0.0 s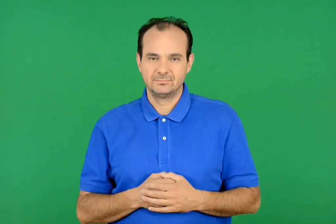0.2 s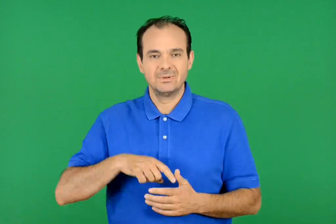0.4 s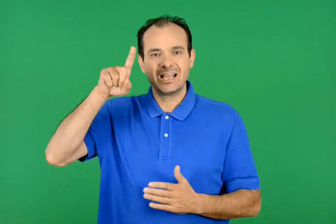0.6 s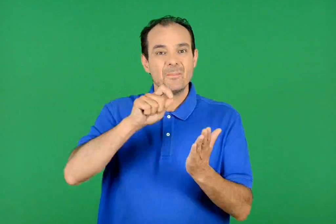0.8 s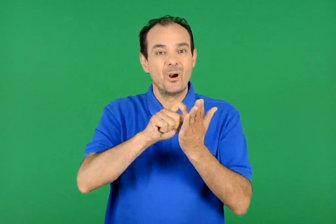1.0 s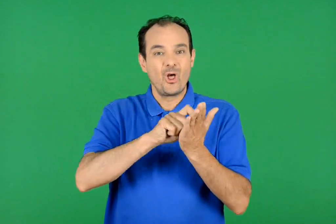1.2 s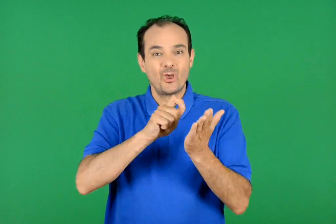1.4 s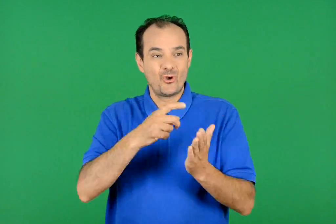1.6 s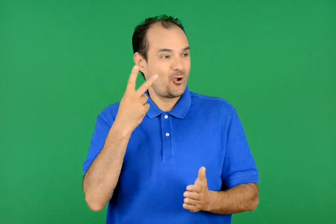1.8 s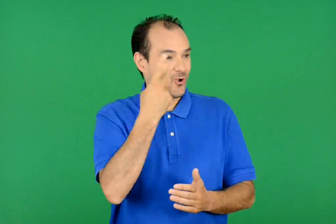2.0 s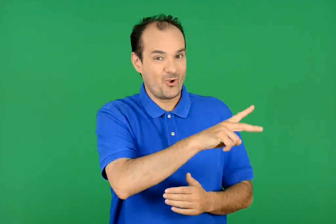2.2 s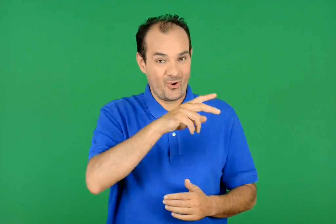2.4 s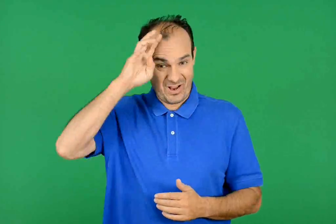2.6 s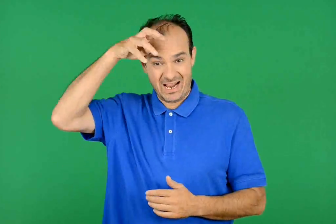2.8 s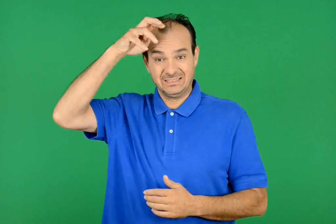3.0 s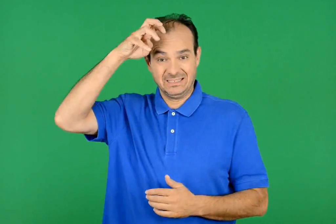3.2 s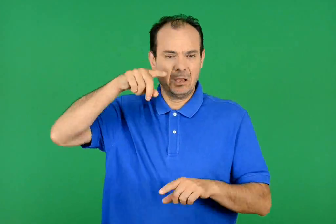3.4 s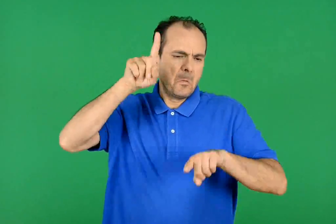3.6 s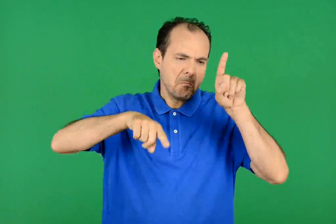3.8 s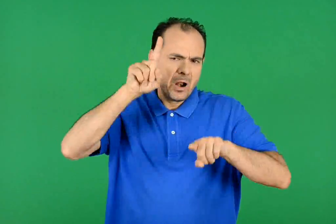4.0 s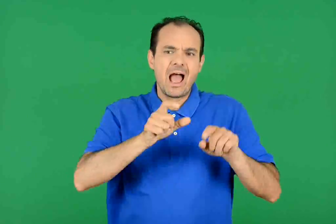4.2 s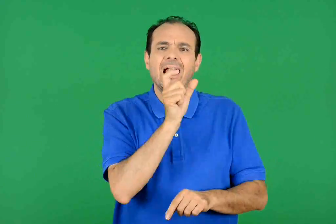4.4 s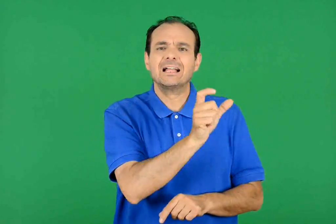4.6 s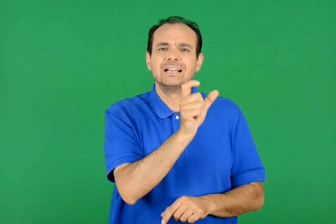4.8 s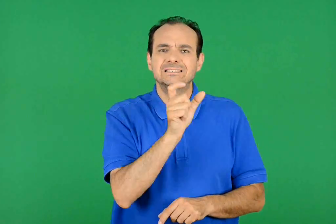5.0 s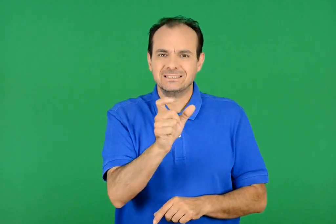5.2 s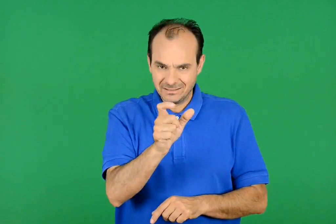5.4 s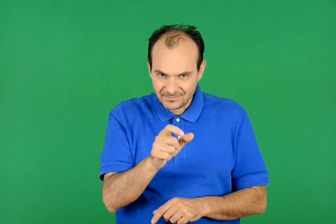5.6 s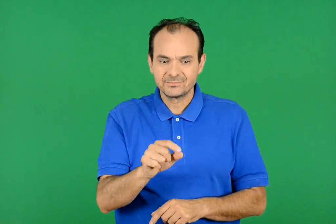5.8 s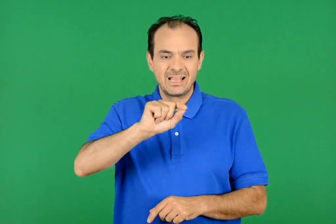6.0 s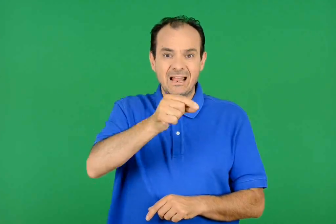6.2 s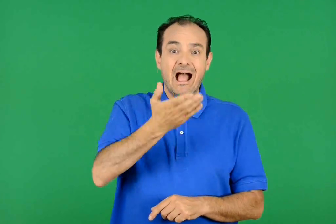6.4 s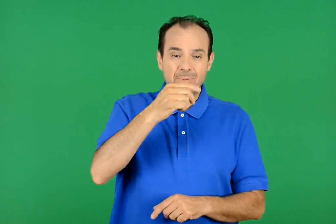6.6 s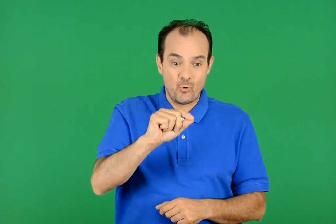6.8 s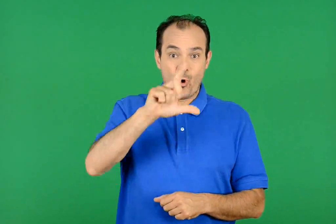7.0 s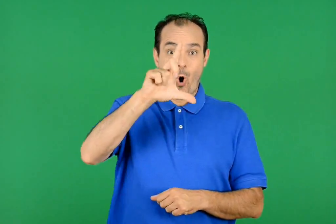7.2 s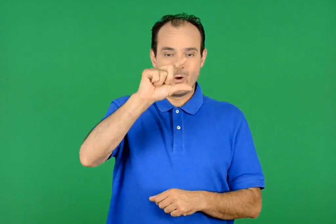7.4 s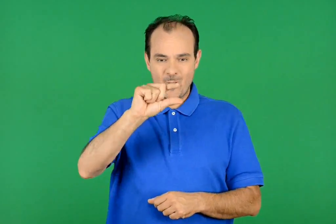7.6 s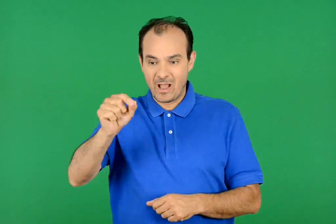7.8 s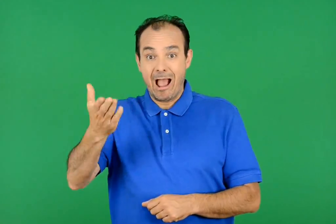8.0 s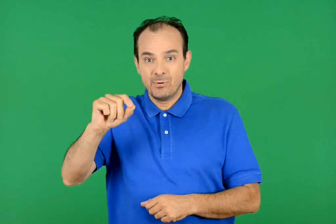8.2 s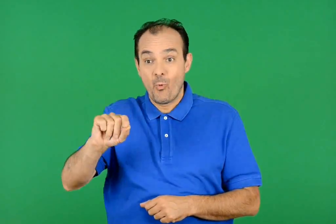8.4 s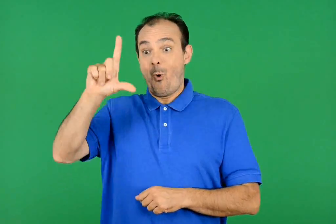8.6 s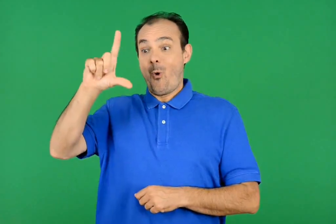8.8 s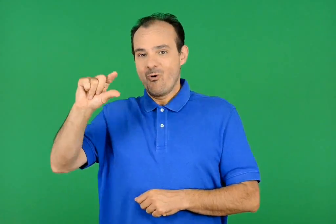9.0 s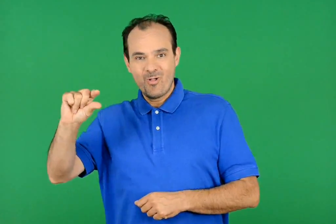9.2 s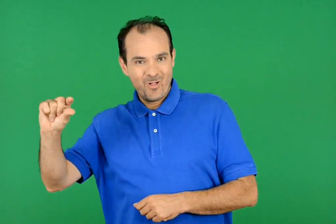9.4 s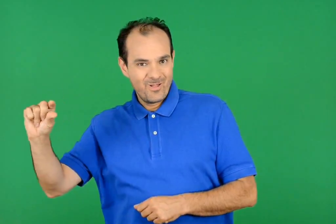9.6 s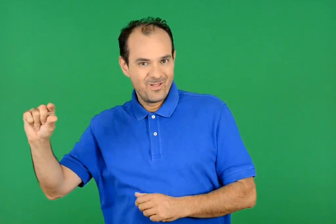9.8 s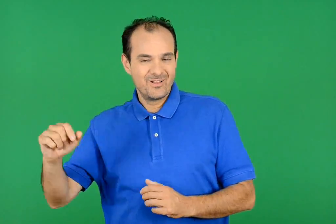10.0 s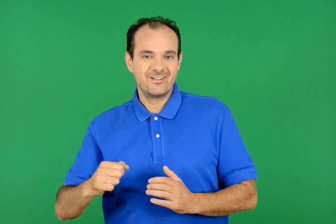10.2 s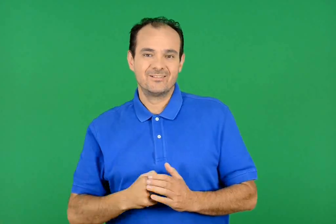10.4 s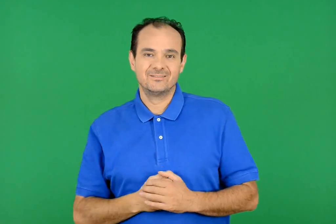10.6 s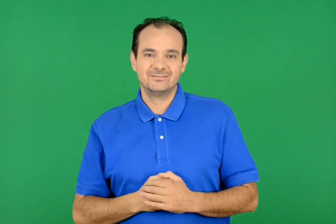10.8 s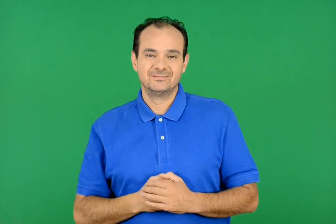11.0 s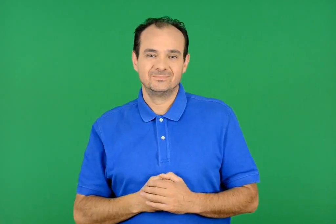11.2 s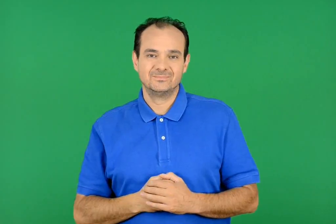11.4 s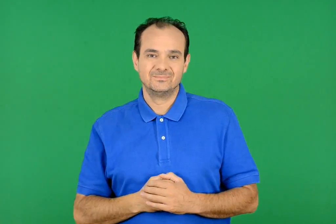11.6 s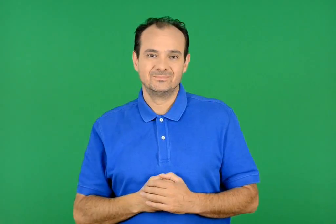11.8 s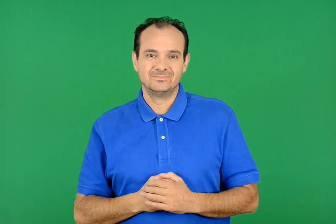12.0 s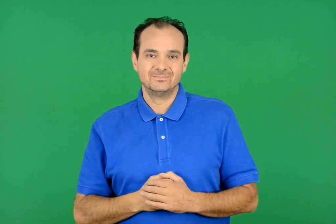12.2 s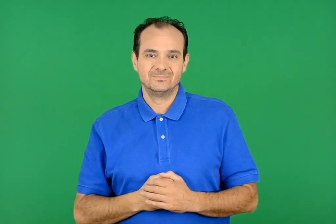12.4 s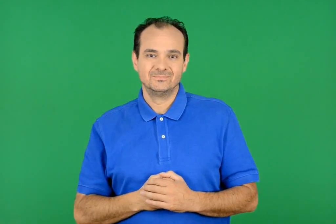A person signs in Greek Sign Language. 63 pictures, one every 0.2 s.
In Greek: στο ημερολόγιο του αριστείδη μερικές λέξεις αρχίζουν με κεφαλαίο γράμμα χωρίς να υπάρχει πριν από αυτές τελεία
